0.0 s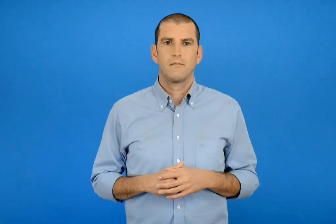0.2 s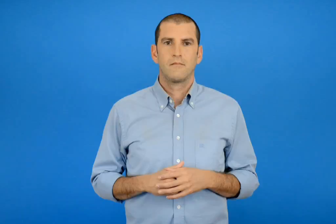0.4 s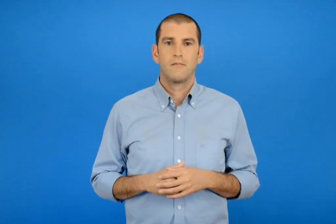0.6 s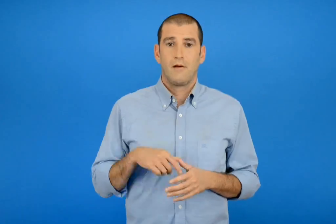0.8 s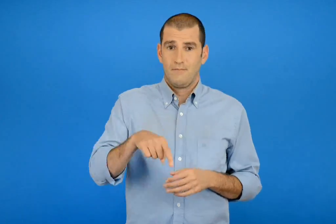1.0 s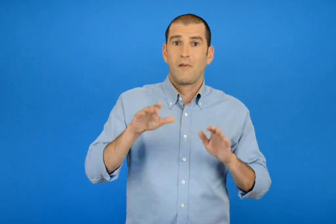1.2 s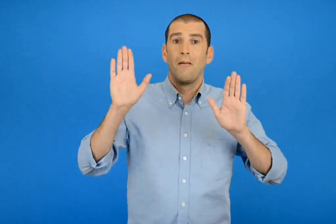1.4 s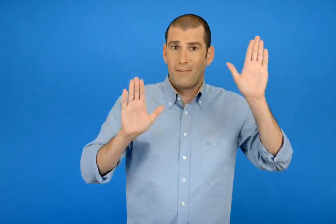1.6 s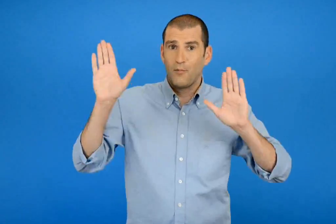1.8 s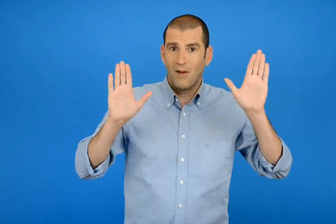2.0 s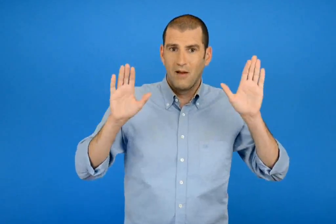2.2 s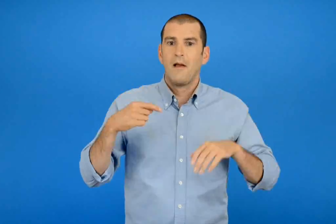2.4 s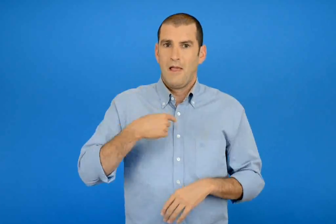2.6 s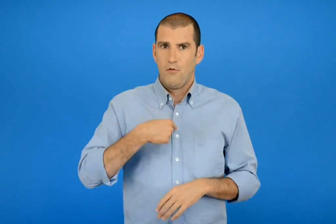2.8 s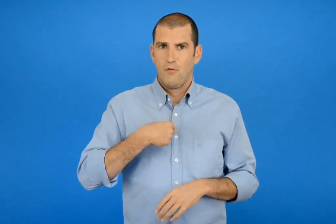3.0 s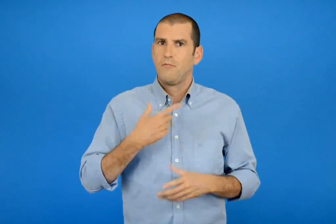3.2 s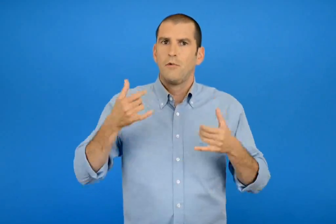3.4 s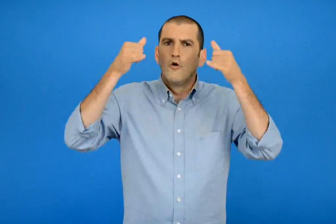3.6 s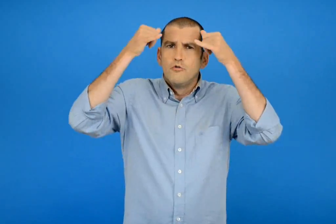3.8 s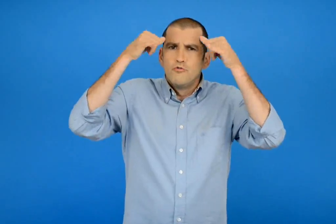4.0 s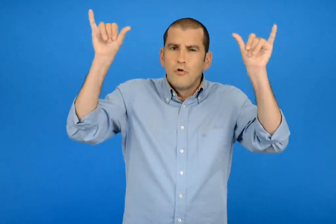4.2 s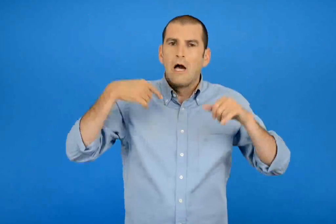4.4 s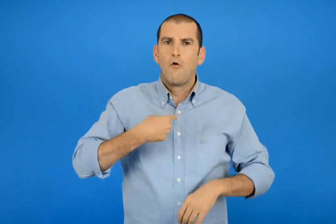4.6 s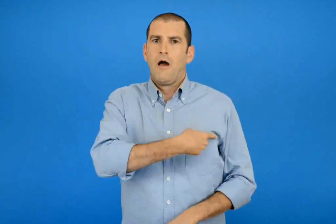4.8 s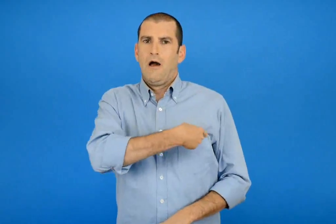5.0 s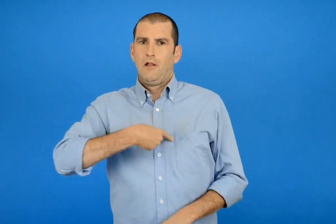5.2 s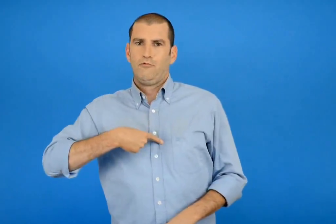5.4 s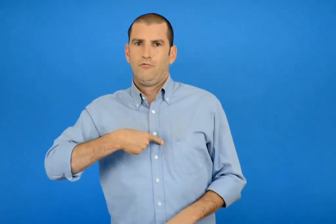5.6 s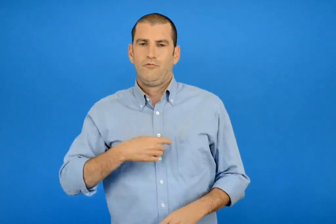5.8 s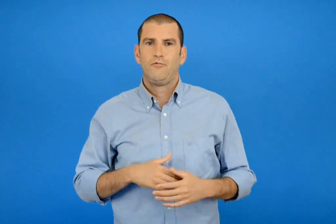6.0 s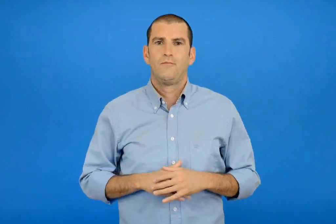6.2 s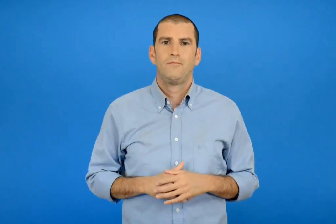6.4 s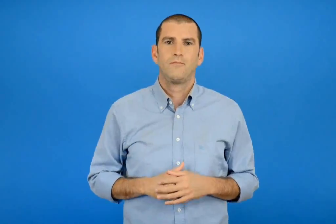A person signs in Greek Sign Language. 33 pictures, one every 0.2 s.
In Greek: εγώ στην παντομίμα θα κάνω τον αρχηγό των ζωών
